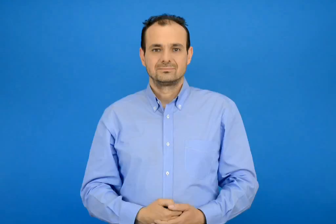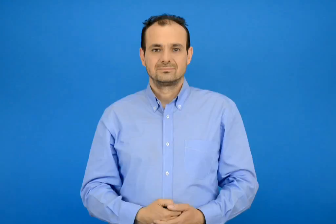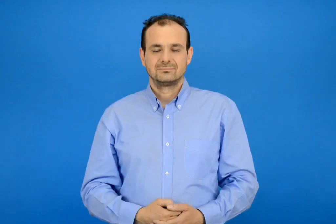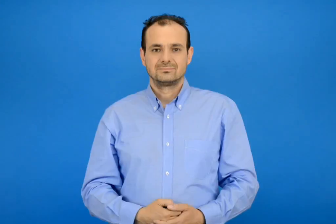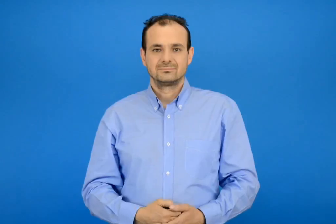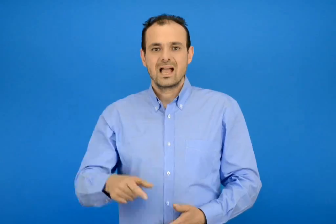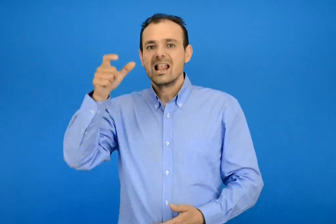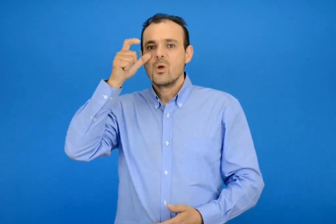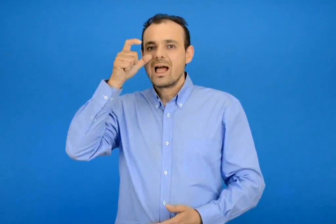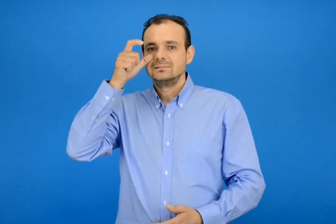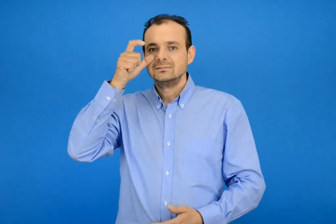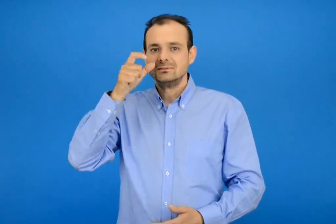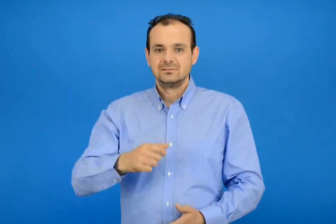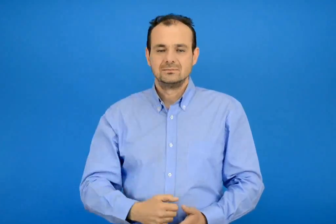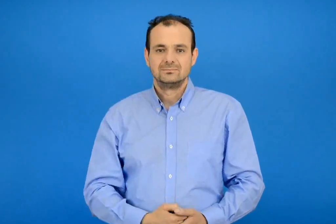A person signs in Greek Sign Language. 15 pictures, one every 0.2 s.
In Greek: ο νικόλας
